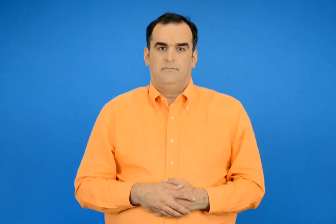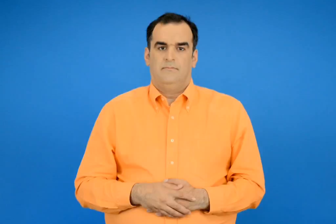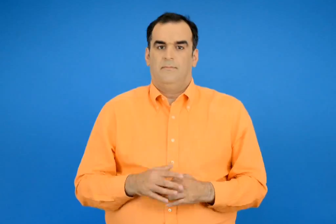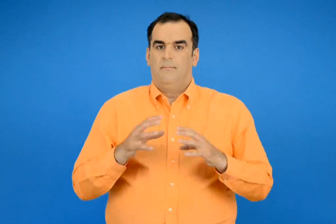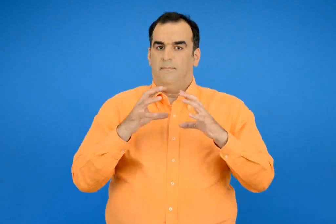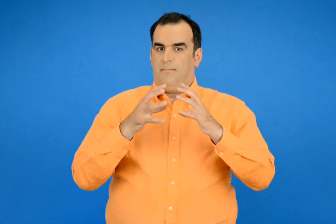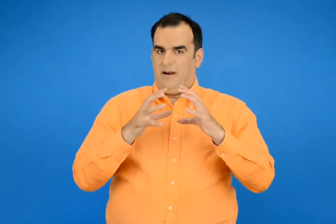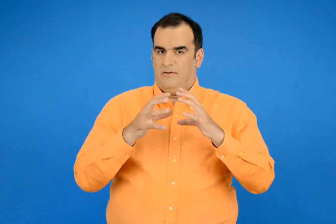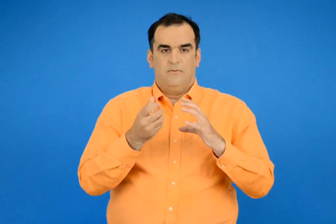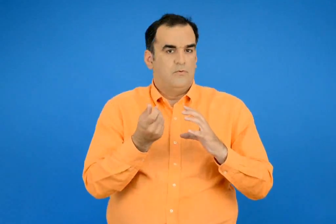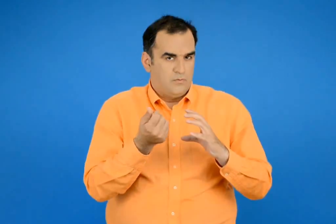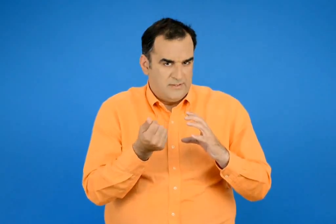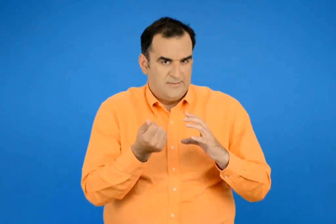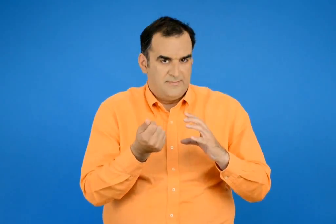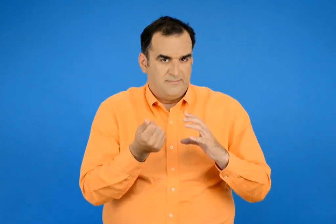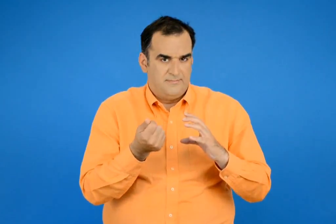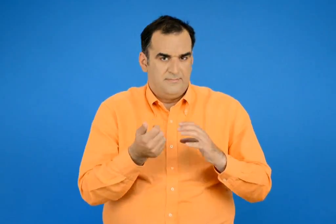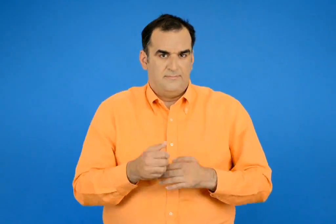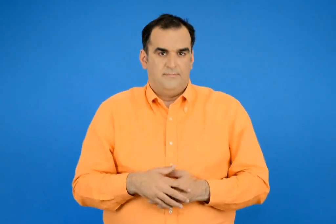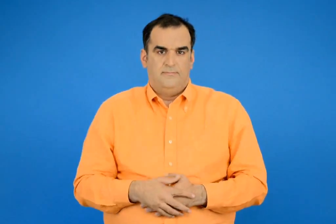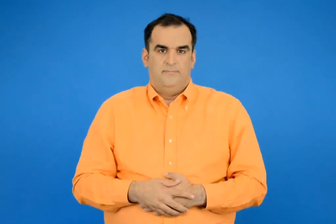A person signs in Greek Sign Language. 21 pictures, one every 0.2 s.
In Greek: η μπάλα κοστίζει
